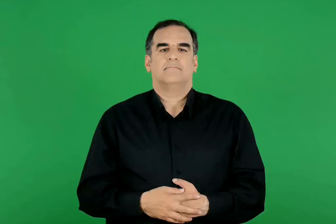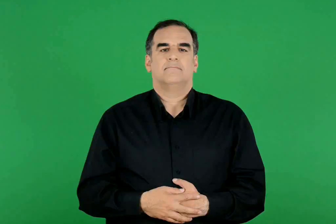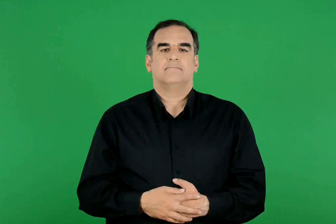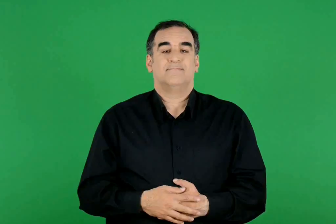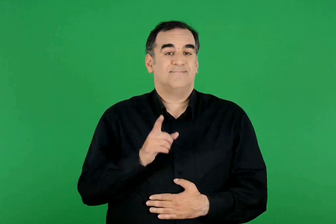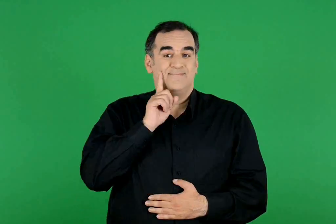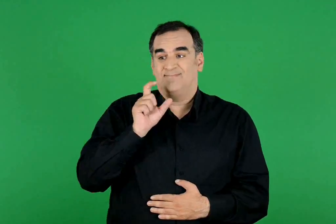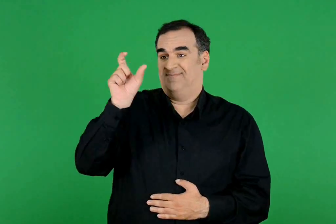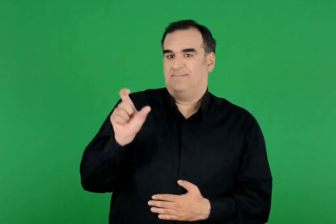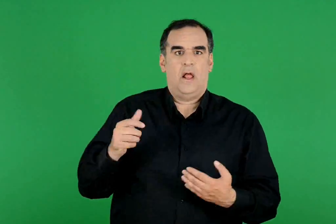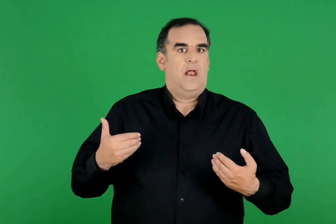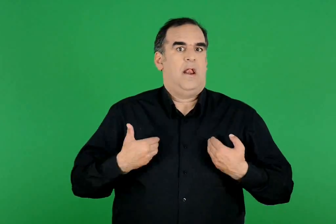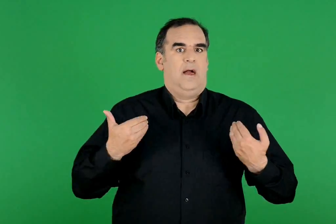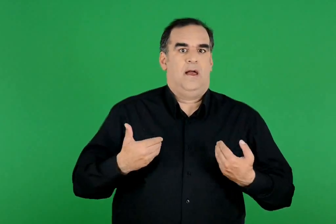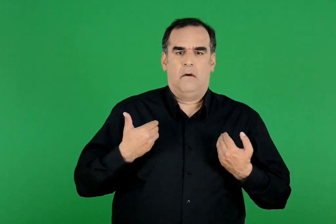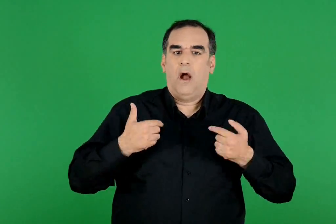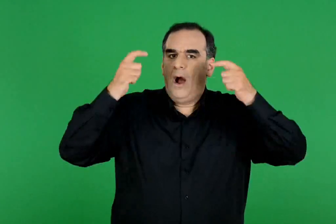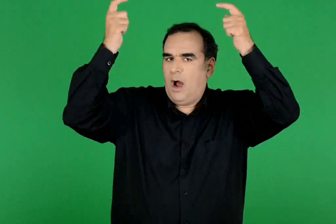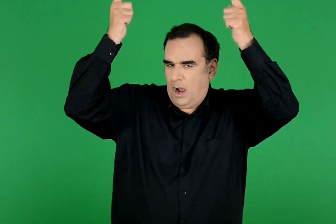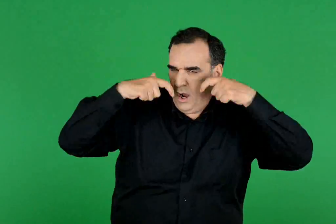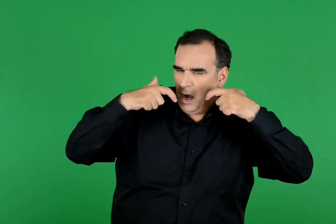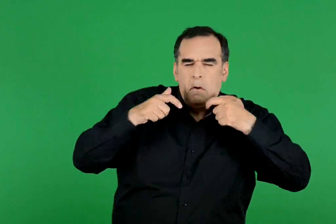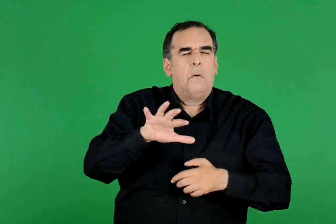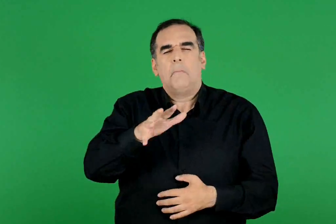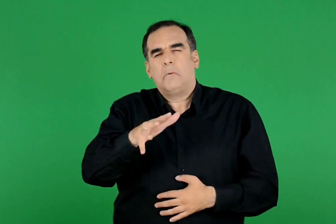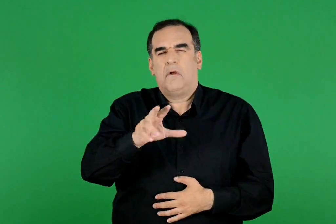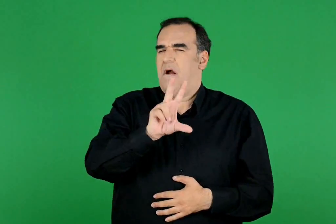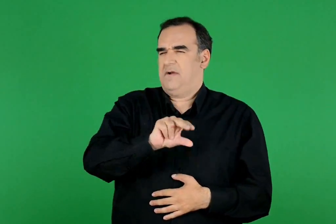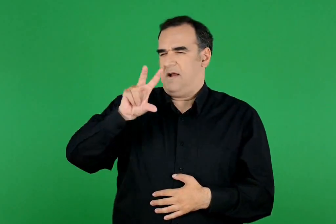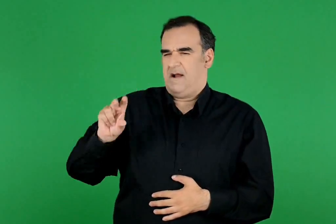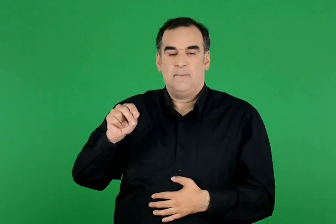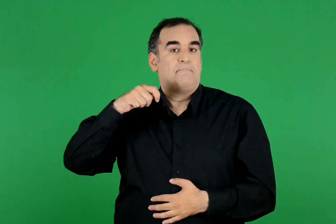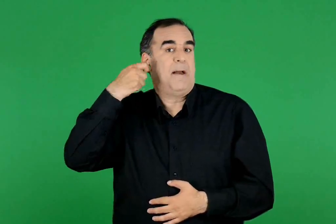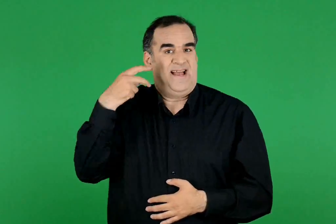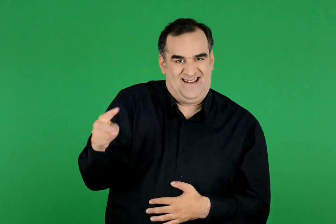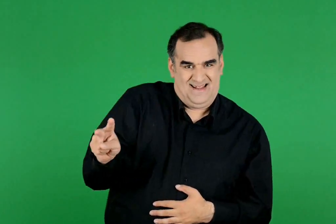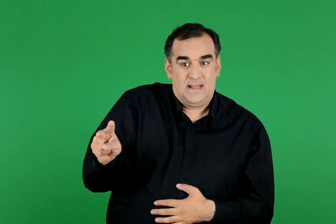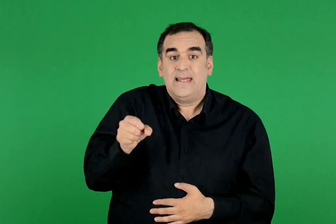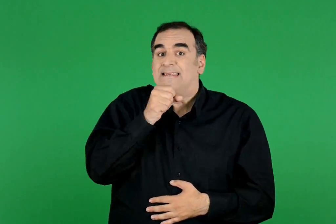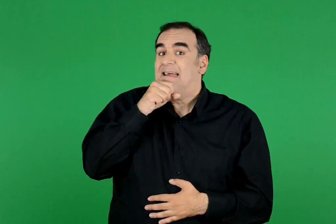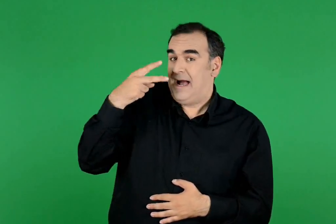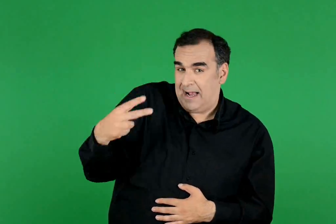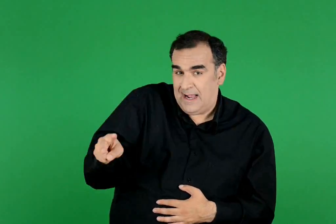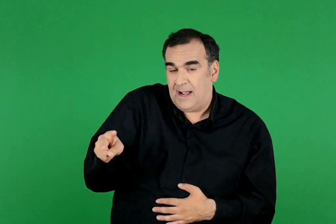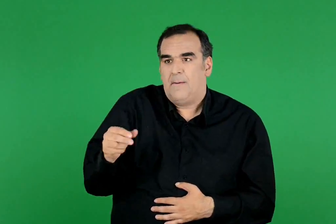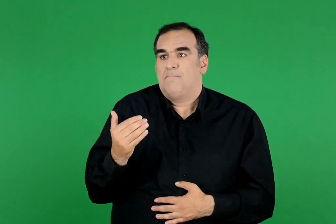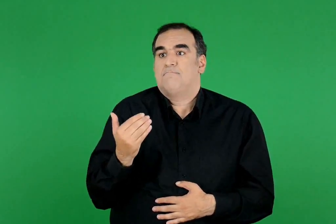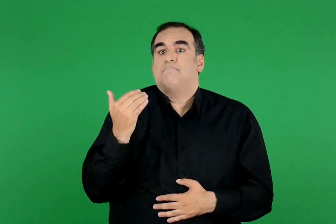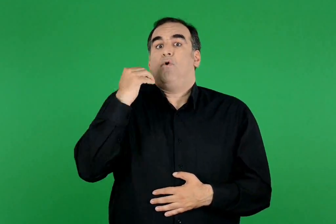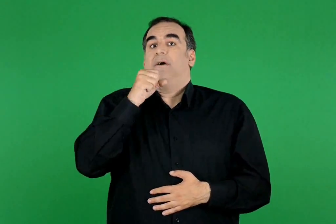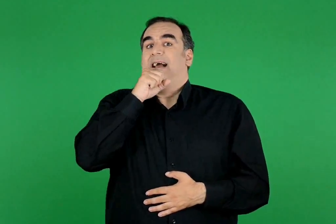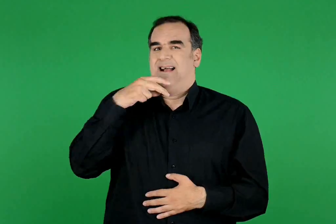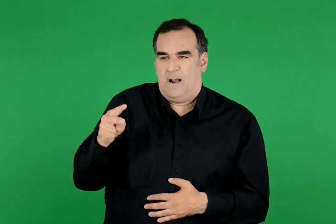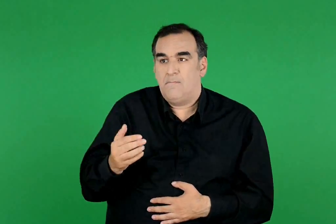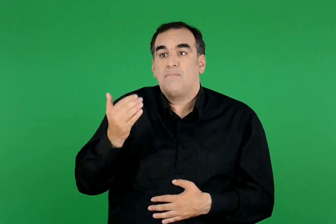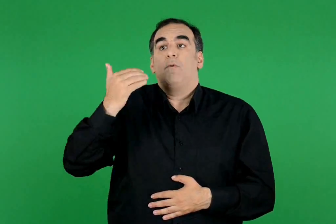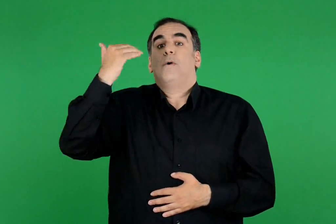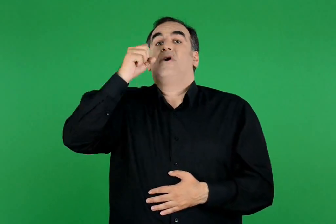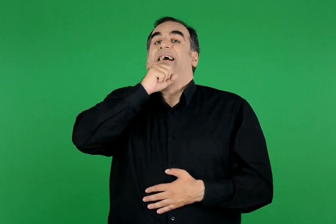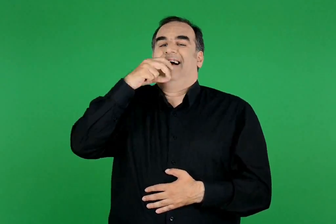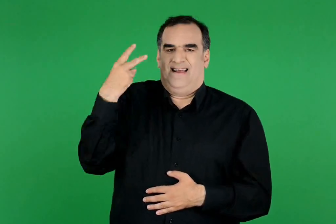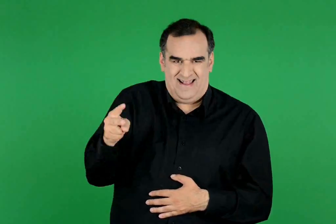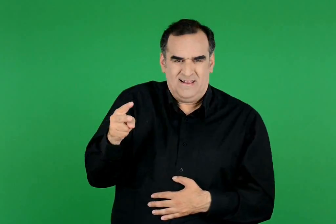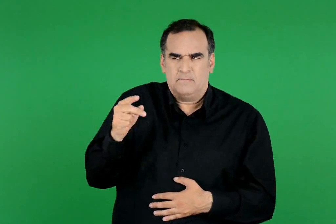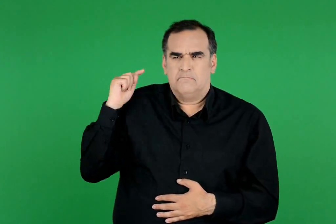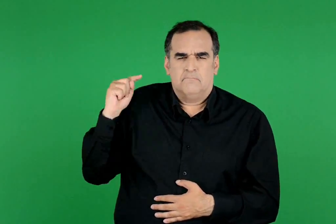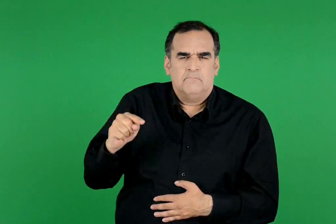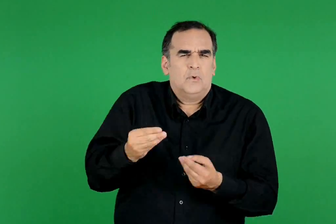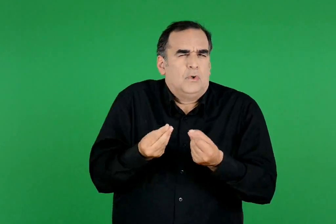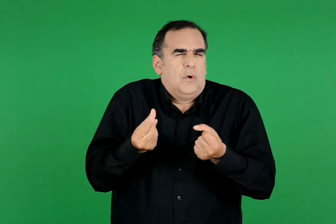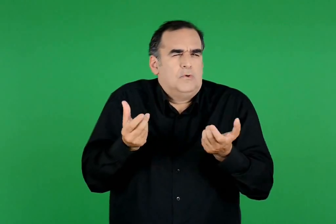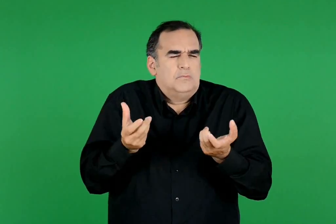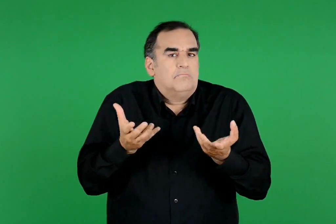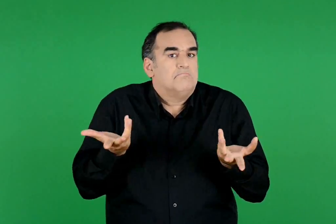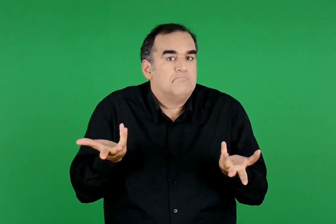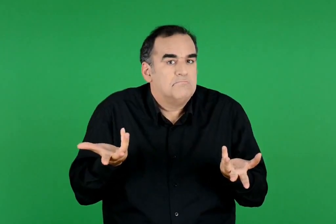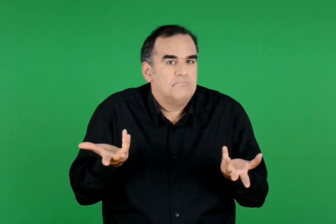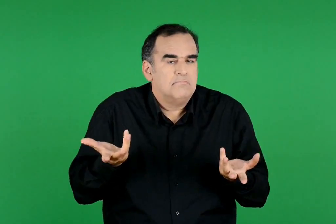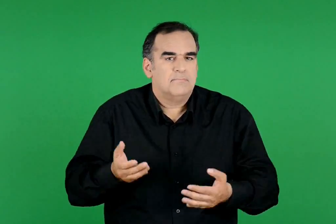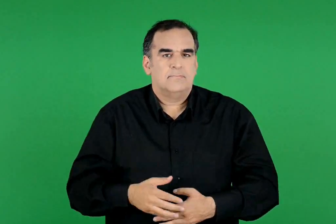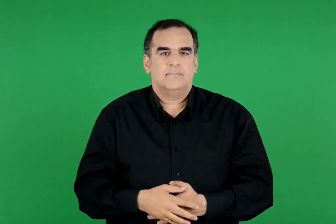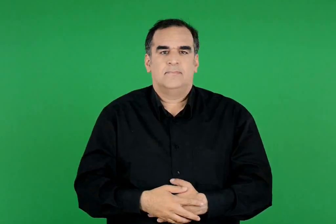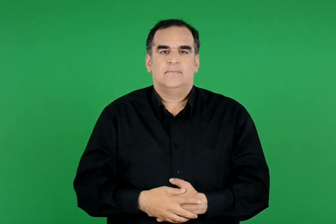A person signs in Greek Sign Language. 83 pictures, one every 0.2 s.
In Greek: μια νέα κοπέλα παντρευόταν περίπου όπως η μαμά της , η γιαγιά , η προγιαγιά και η προπρογιαγιά της. ποιος να ήταν αυτός ο τρόπος ;
